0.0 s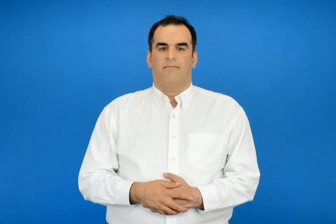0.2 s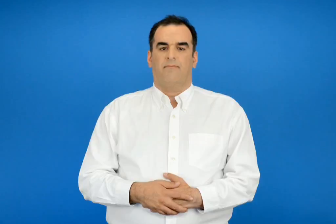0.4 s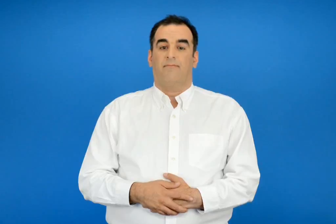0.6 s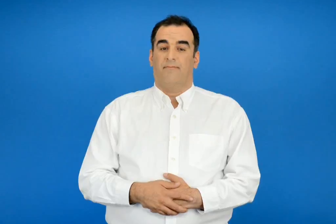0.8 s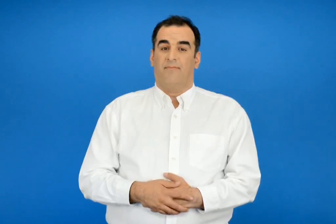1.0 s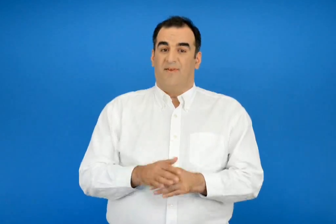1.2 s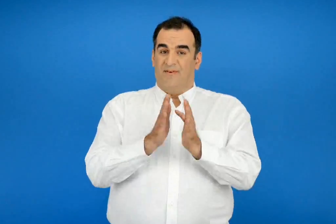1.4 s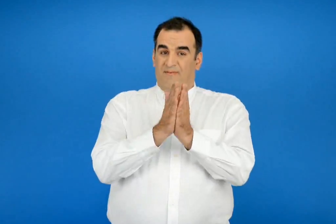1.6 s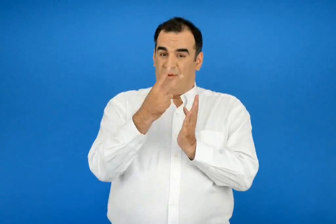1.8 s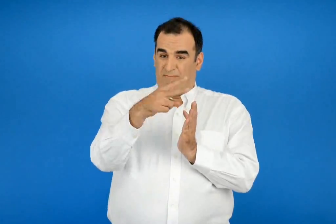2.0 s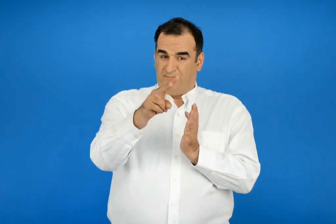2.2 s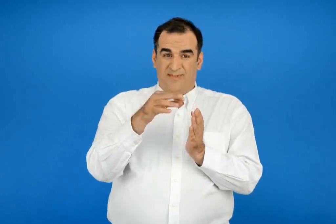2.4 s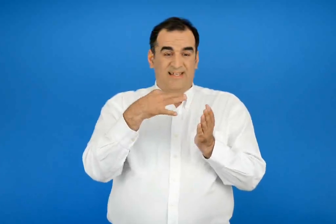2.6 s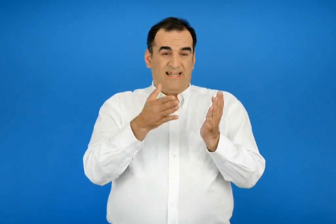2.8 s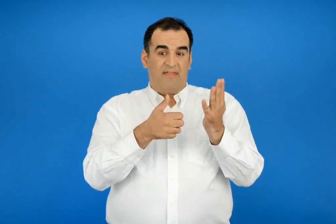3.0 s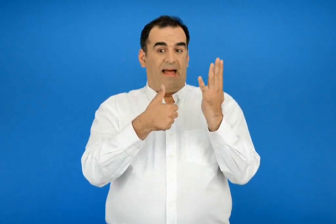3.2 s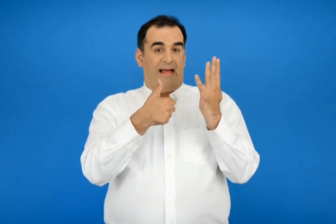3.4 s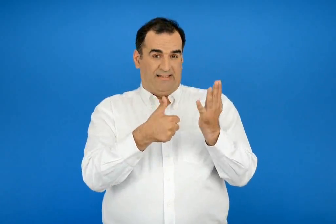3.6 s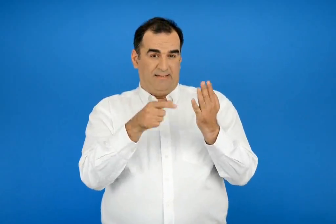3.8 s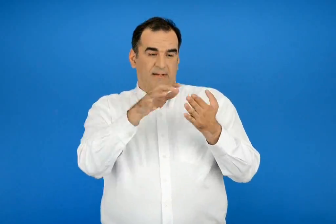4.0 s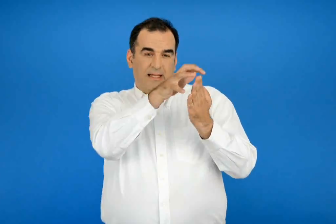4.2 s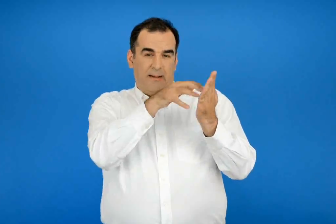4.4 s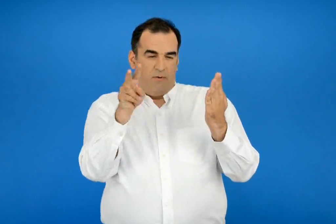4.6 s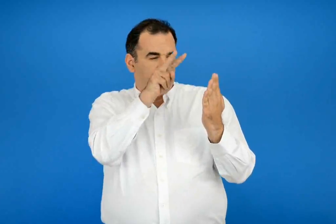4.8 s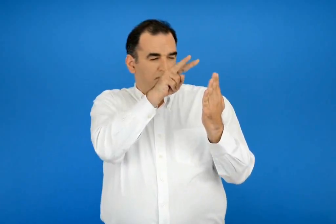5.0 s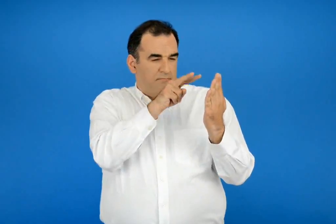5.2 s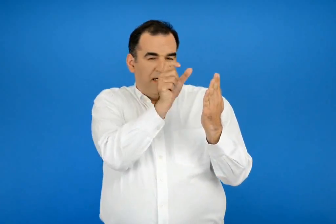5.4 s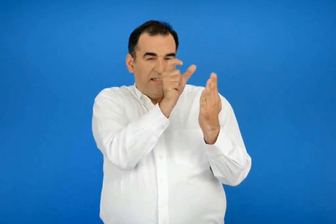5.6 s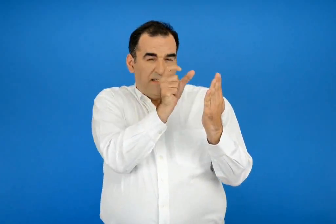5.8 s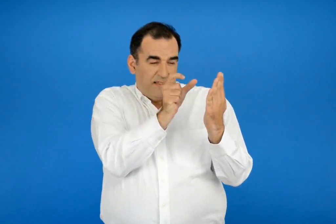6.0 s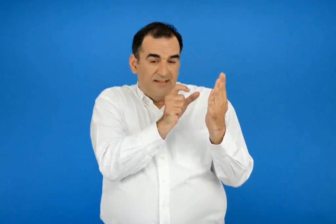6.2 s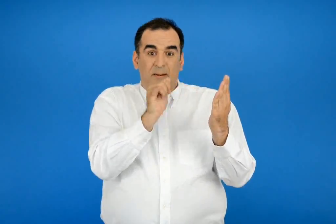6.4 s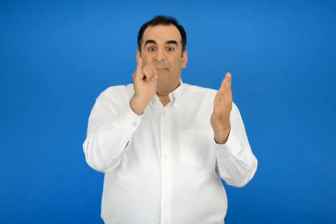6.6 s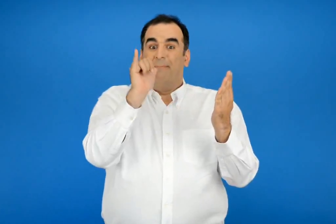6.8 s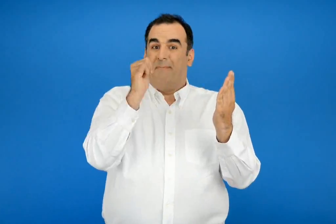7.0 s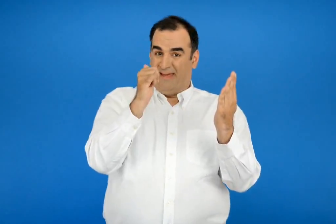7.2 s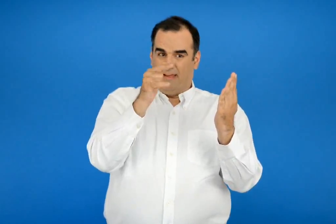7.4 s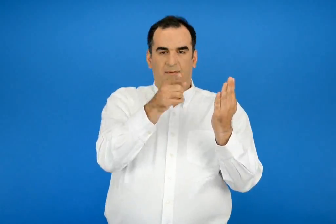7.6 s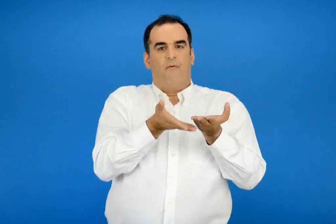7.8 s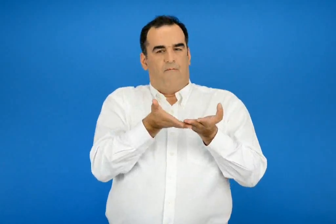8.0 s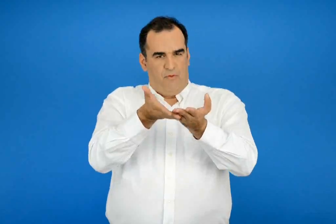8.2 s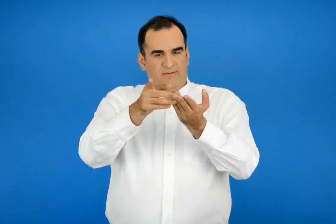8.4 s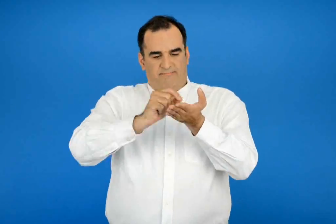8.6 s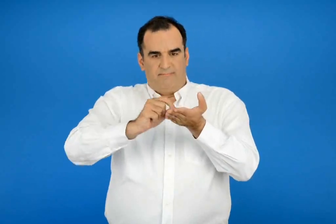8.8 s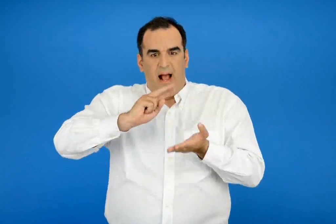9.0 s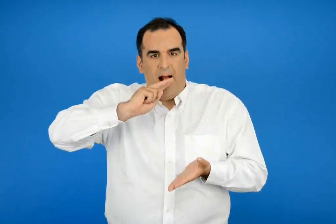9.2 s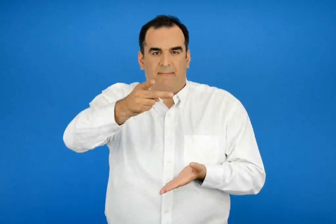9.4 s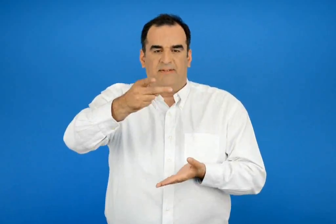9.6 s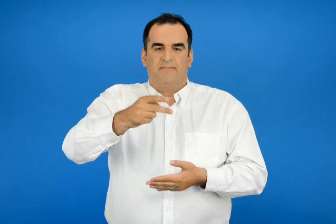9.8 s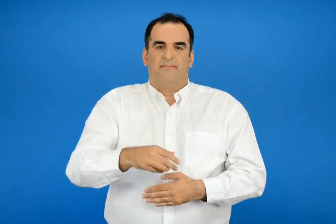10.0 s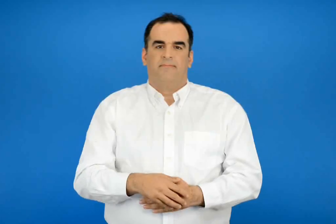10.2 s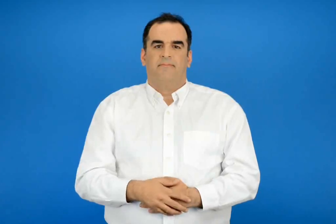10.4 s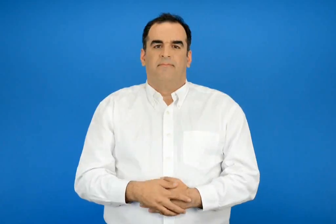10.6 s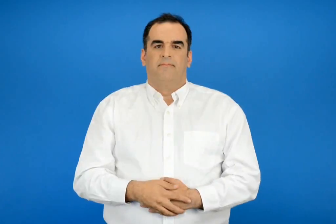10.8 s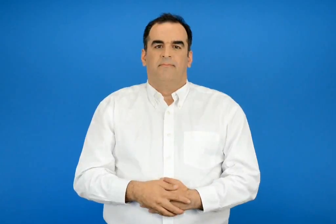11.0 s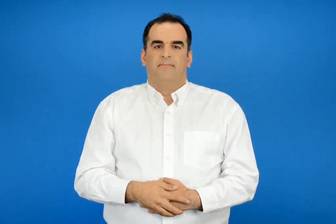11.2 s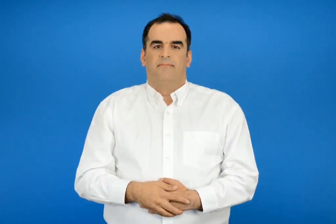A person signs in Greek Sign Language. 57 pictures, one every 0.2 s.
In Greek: πρόσεξε τις λέξεις του κειμένου στη σελίδα 6 του βιβλίου σου που είναι γραμμένες με μπλε γράμματα θα σε βοηθήσουν να απαντήσεις
